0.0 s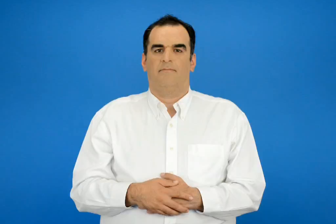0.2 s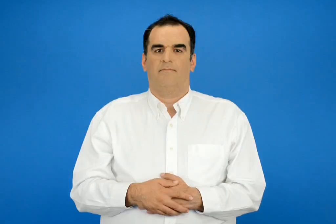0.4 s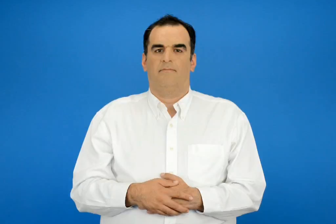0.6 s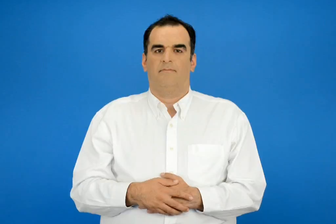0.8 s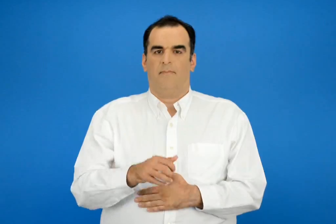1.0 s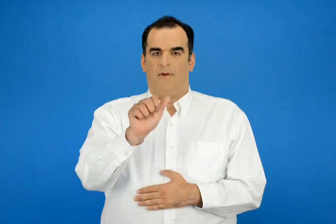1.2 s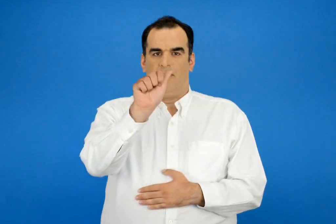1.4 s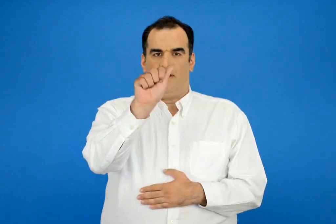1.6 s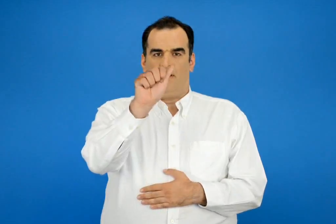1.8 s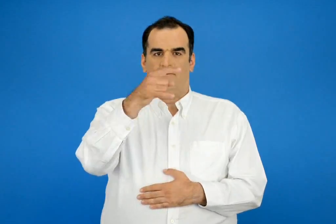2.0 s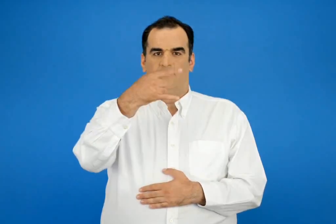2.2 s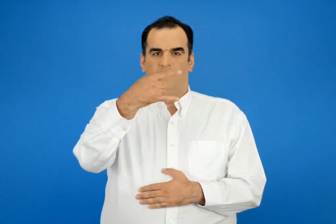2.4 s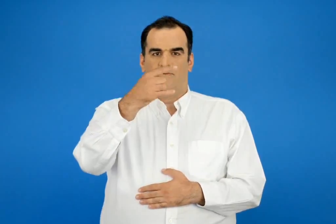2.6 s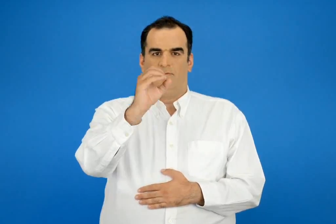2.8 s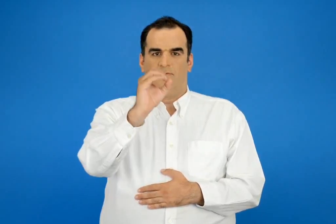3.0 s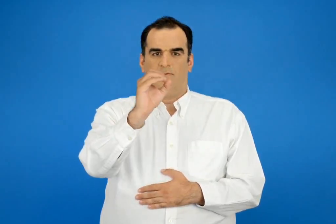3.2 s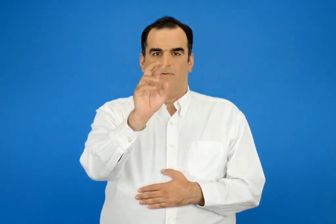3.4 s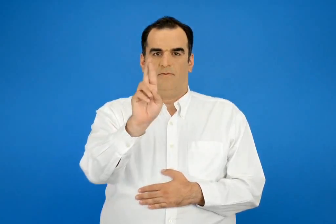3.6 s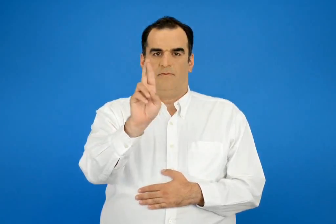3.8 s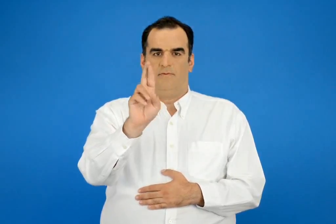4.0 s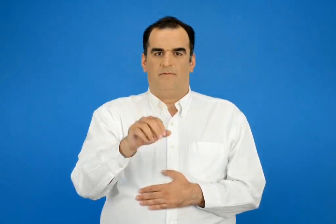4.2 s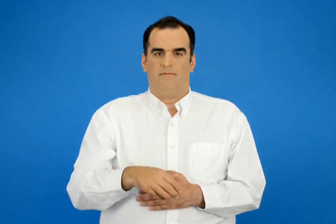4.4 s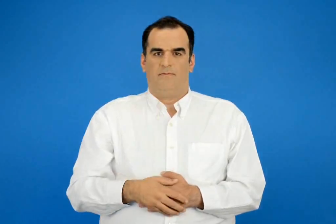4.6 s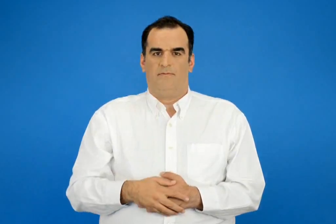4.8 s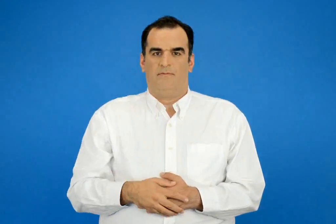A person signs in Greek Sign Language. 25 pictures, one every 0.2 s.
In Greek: αζορ
